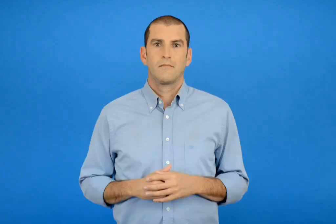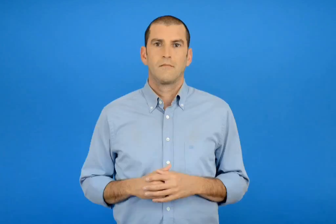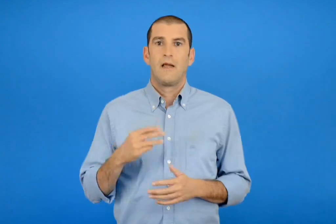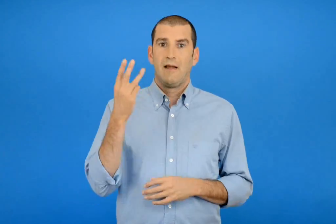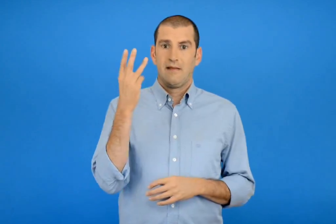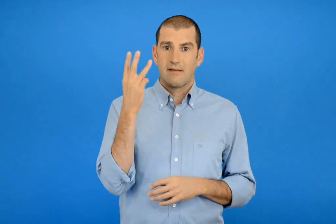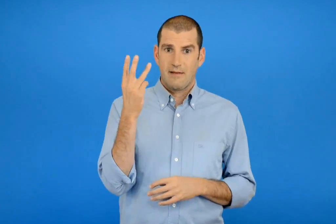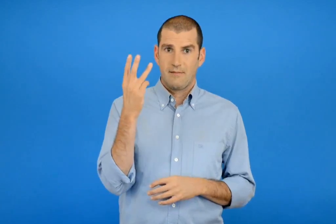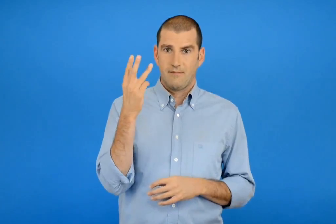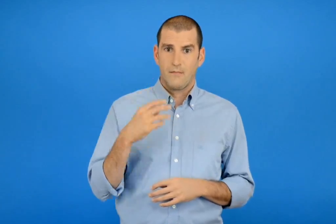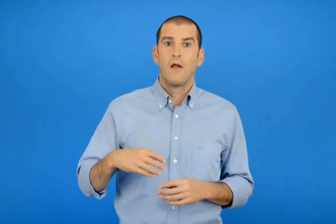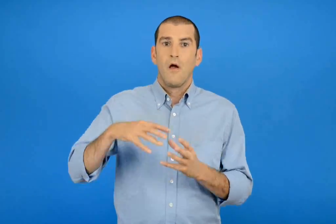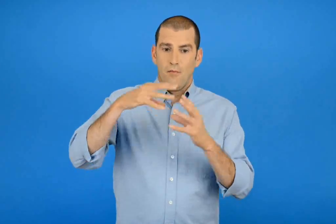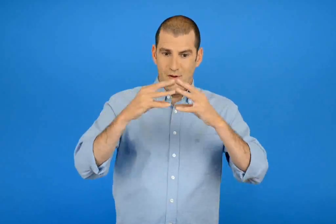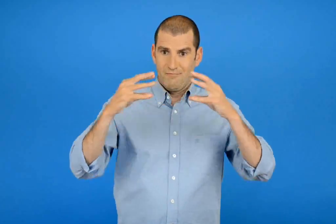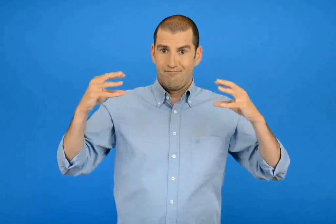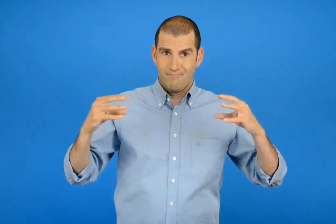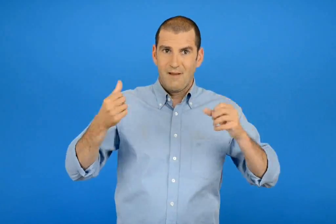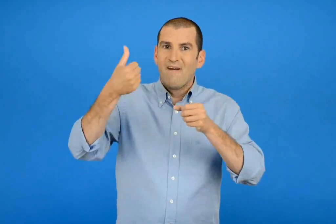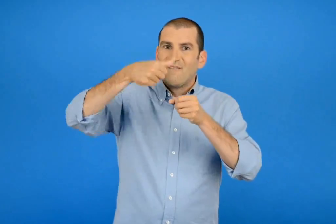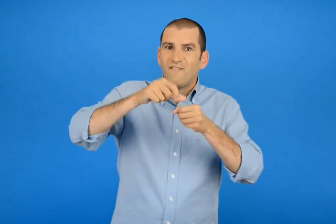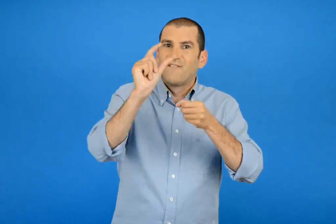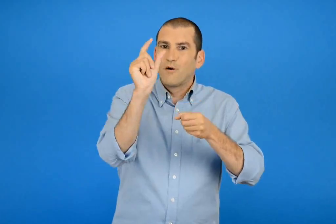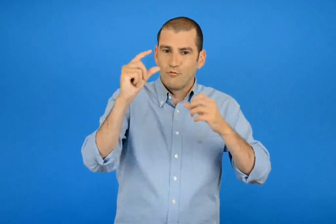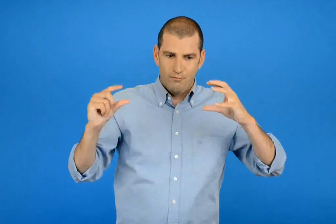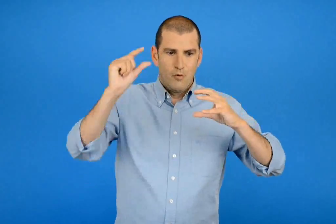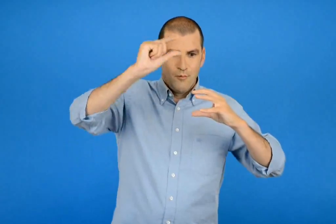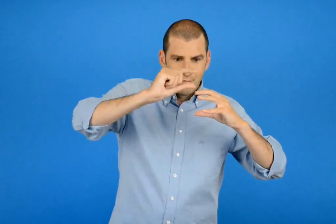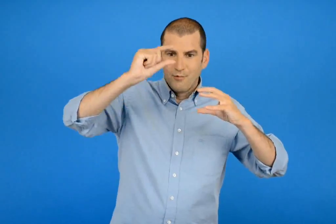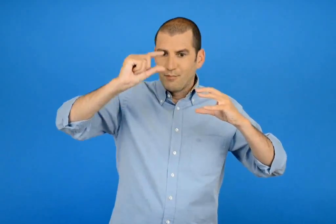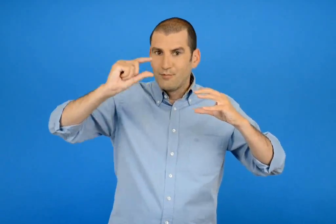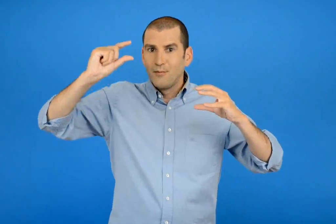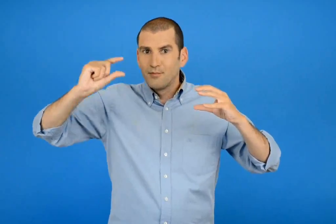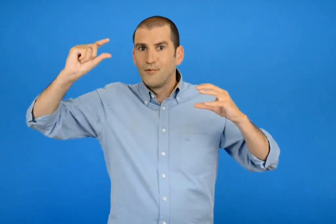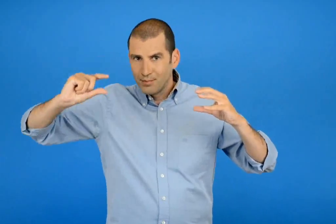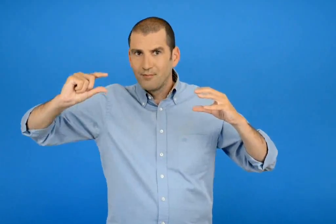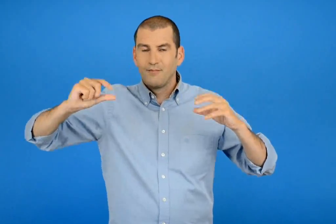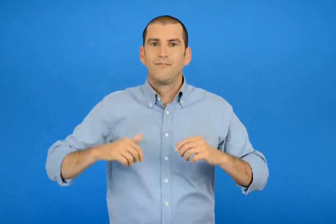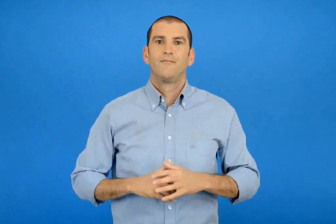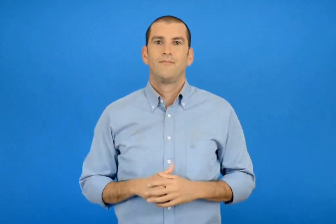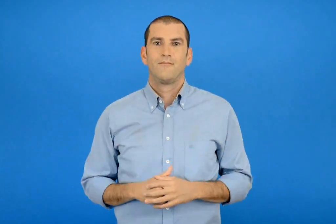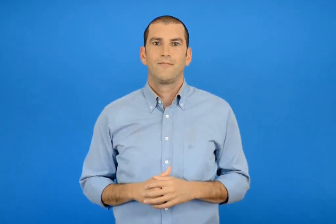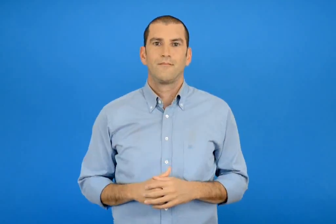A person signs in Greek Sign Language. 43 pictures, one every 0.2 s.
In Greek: κολλάμε τους φελλούς για φουγάρα
